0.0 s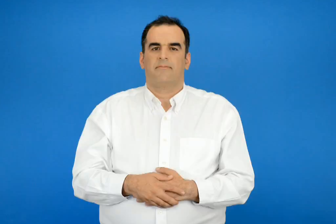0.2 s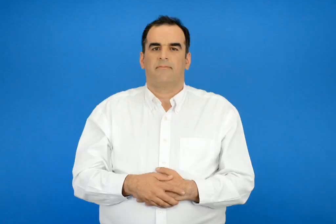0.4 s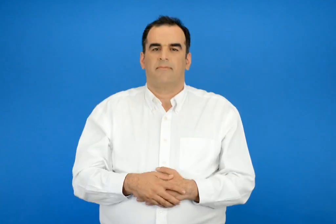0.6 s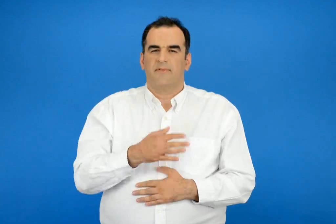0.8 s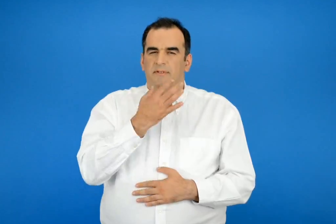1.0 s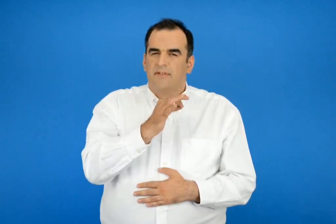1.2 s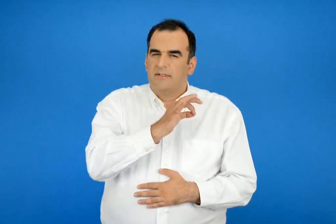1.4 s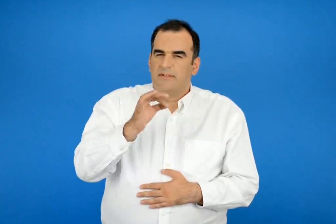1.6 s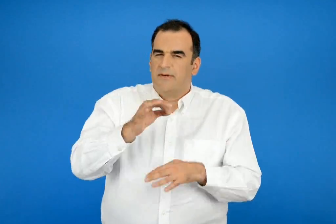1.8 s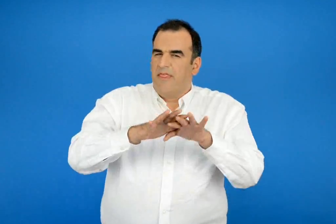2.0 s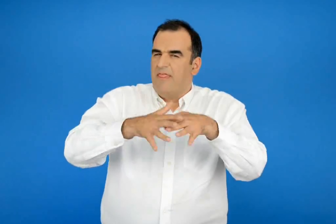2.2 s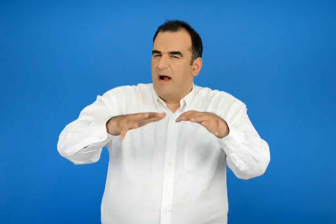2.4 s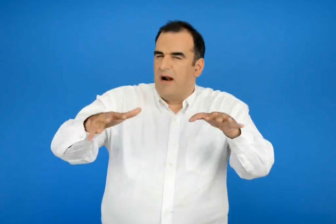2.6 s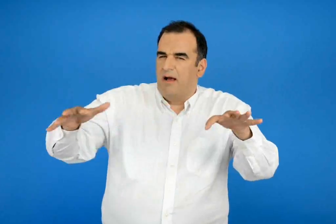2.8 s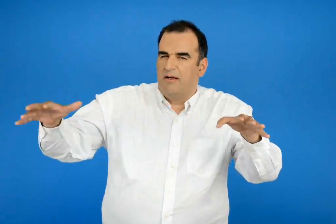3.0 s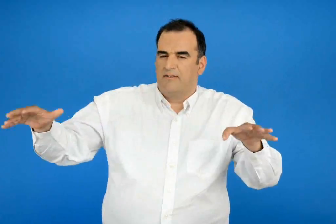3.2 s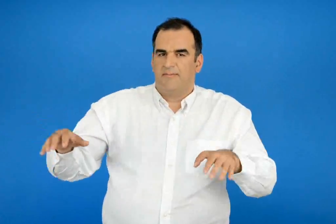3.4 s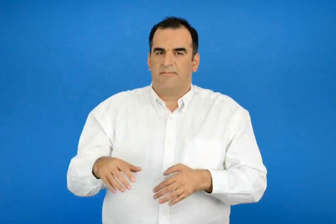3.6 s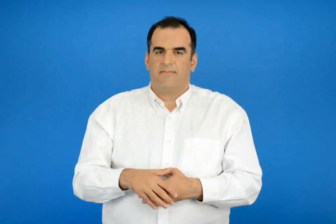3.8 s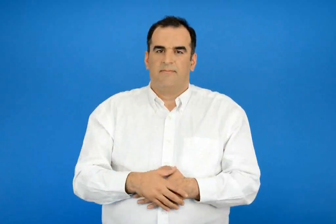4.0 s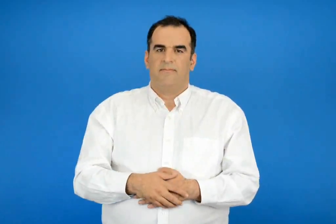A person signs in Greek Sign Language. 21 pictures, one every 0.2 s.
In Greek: σαν τη θάλασσα
